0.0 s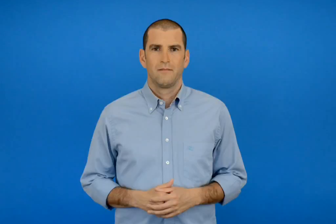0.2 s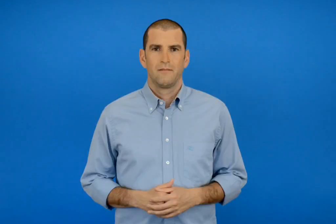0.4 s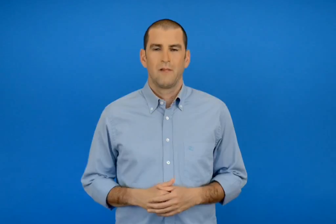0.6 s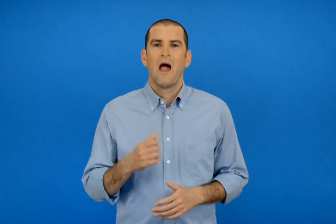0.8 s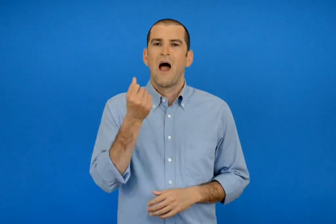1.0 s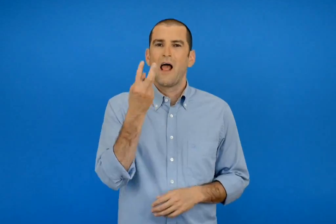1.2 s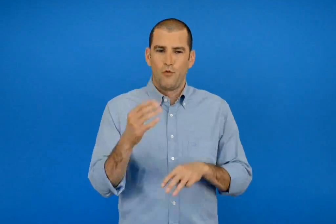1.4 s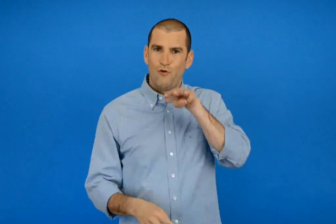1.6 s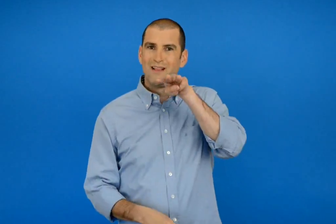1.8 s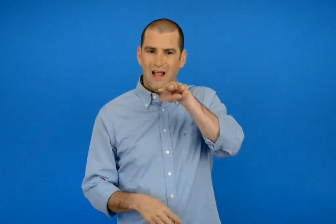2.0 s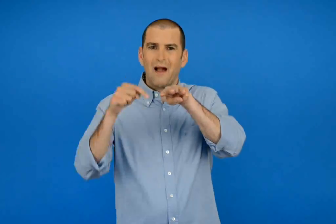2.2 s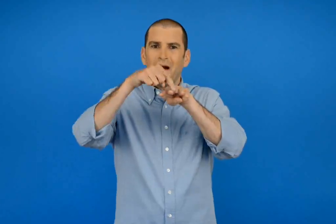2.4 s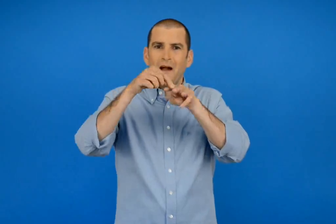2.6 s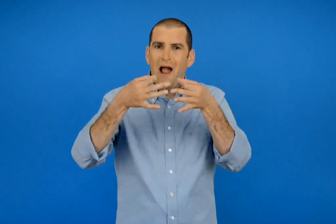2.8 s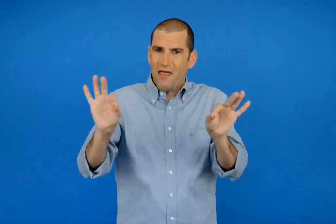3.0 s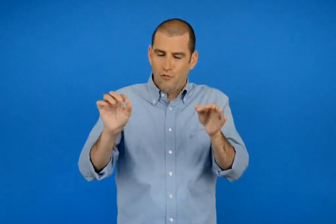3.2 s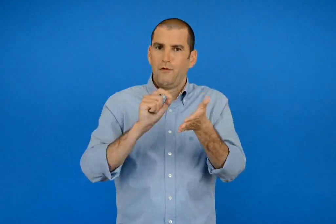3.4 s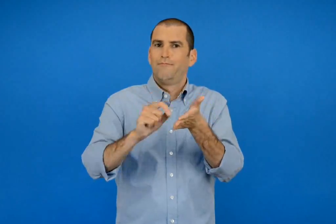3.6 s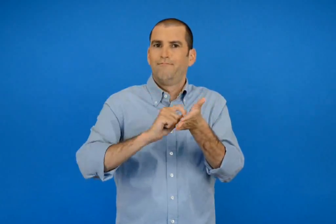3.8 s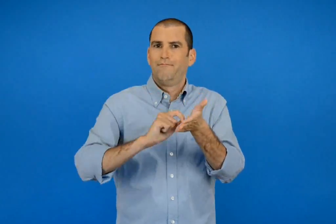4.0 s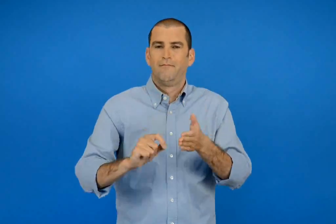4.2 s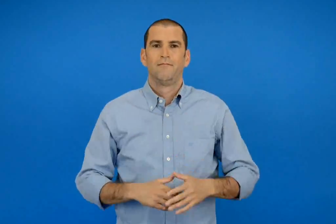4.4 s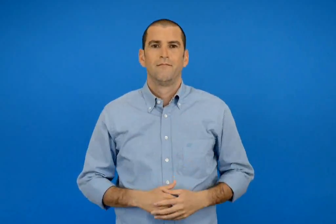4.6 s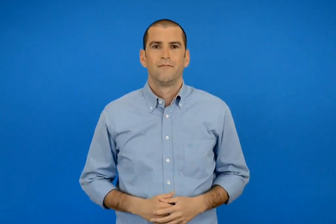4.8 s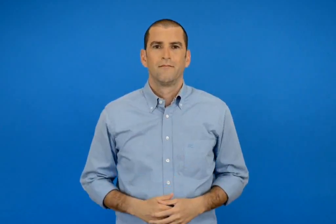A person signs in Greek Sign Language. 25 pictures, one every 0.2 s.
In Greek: συμπληρώνω τον ενδιάμεσο αριθμό
